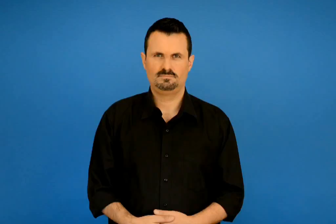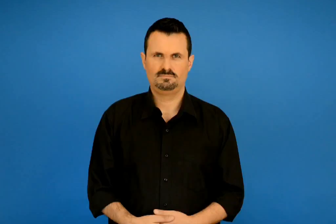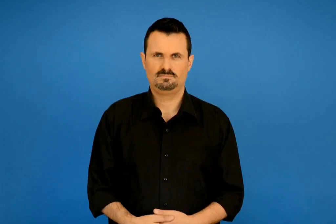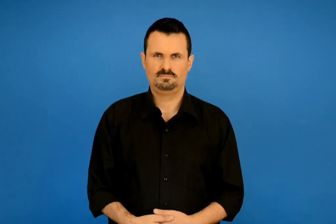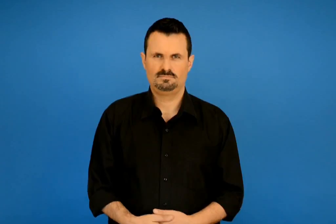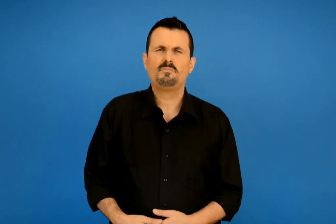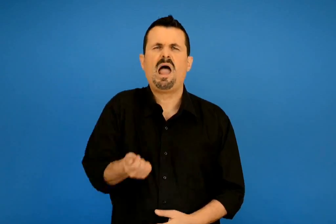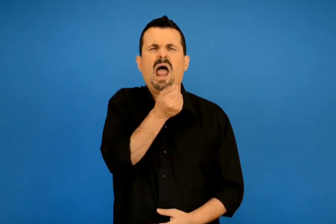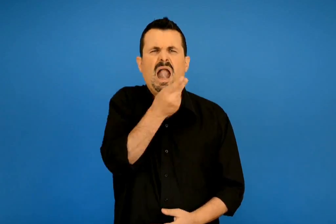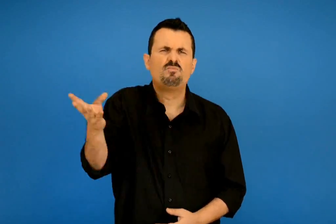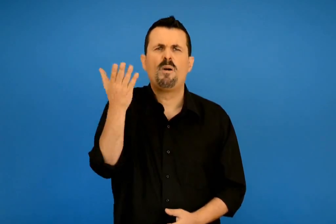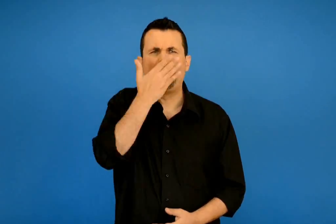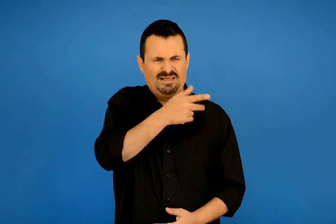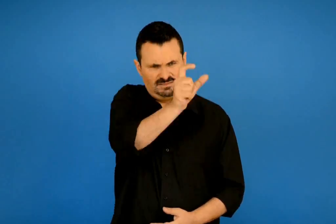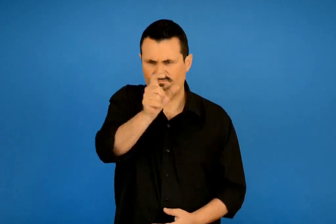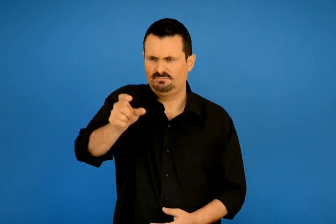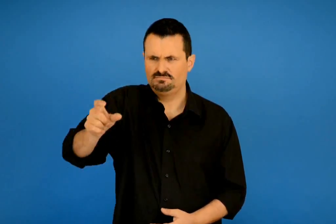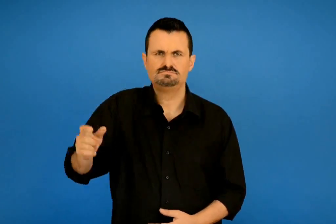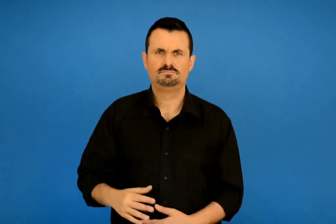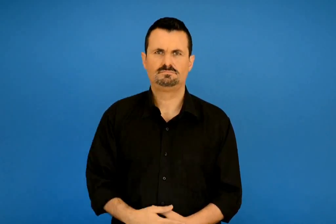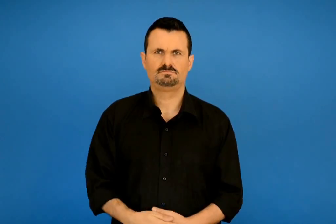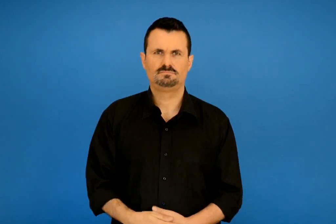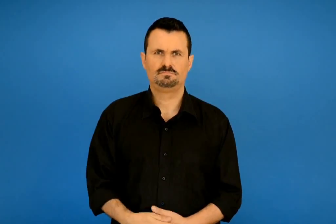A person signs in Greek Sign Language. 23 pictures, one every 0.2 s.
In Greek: αριθμός μαθητών
